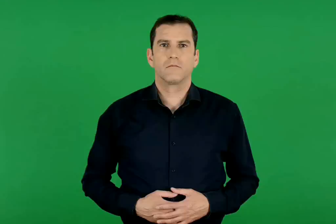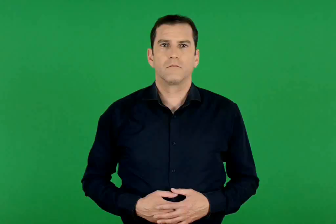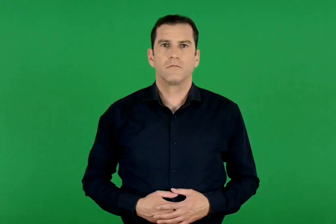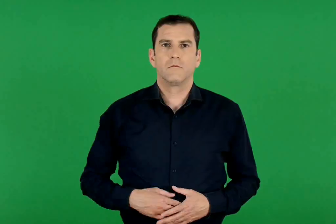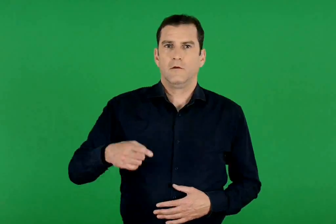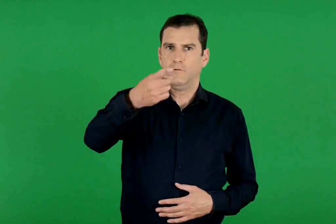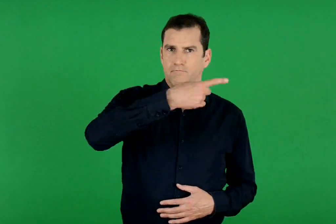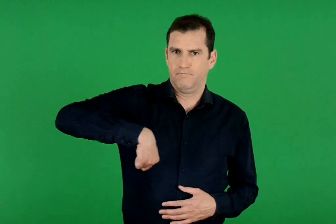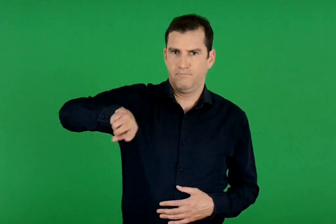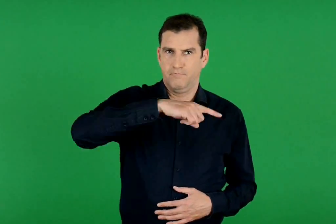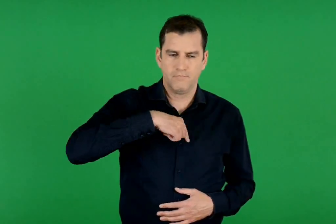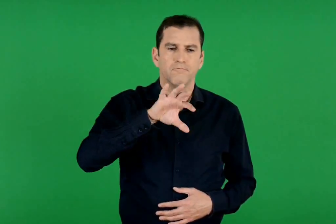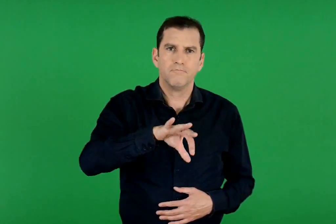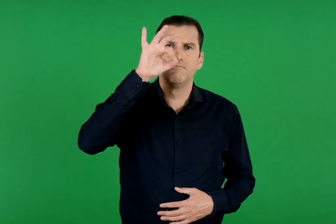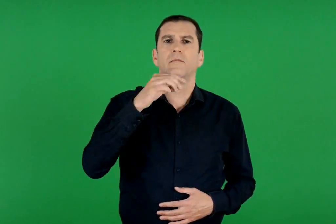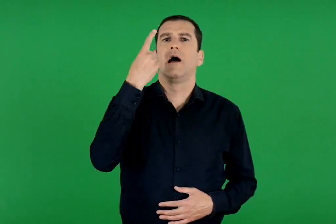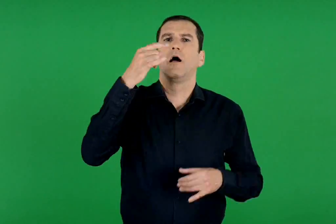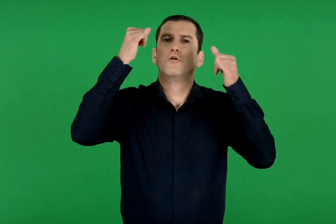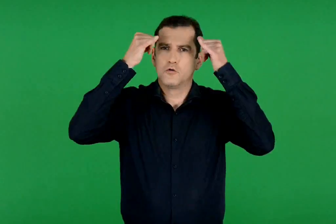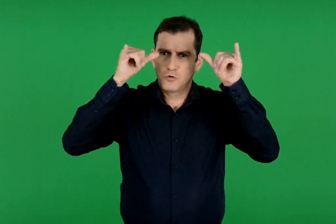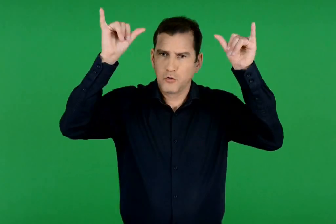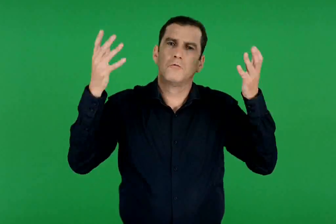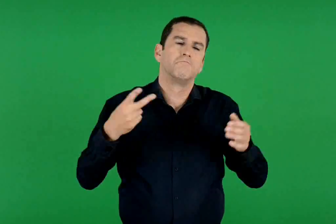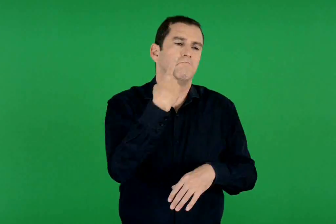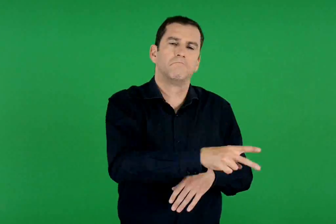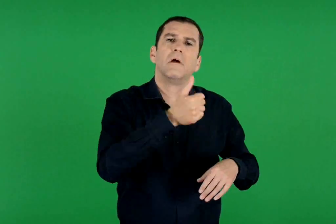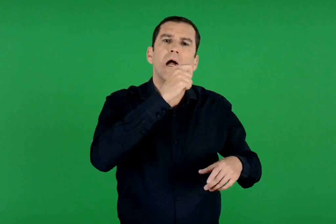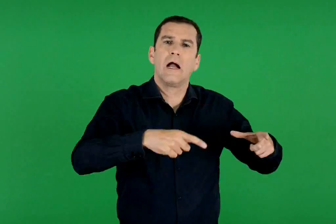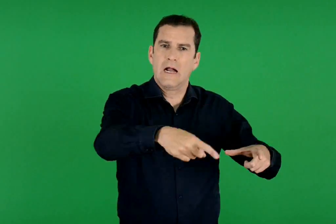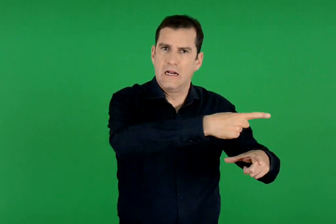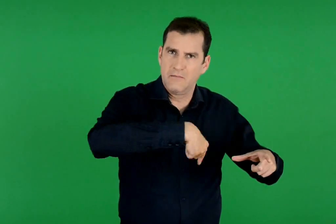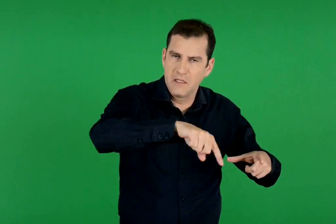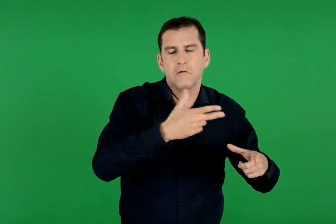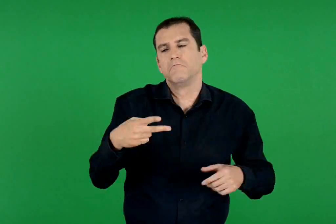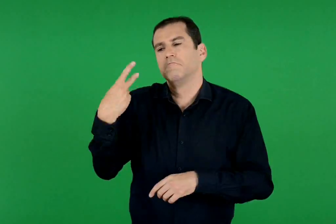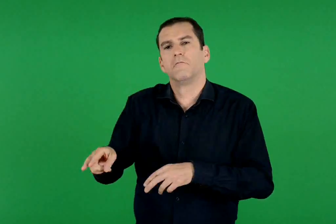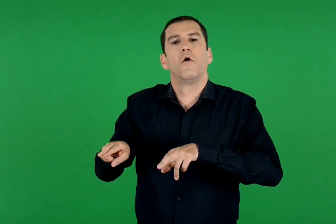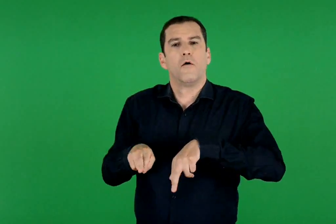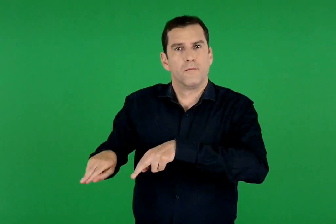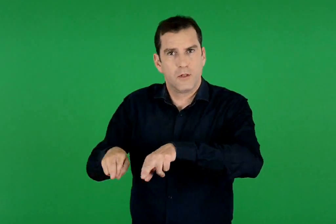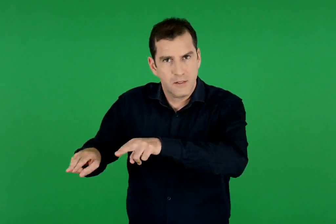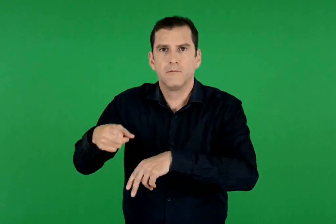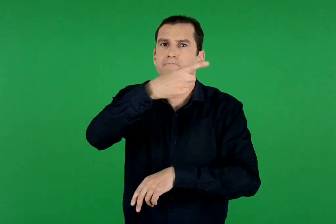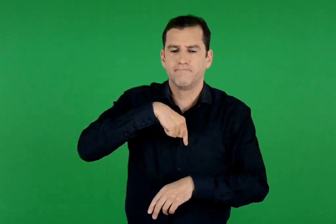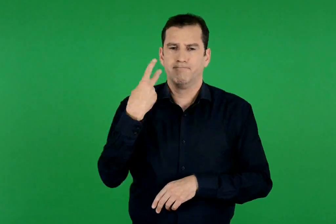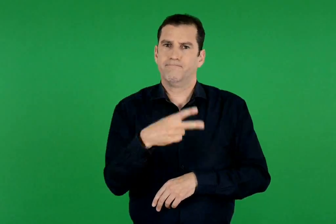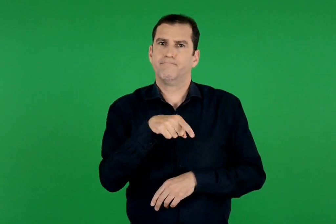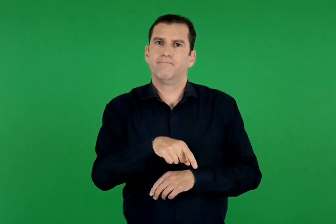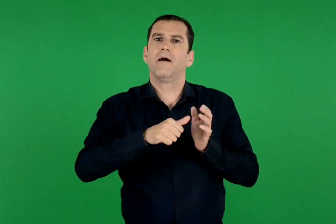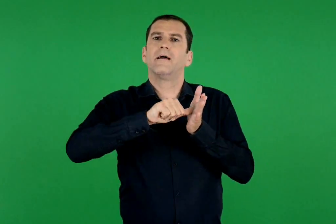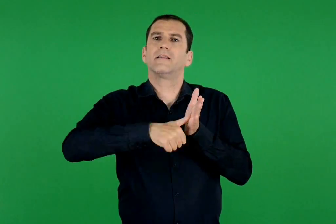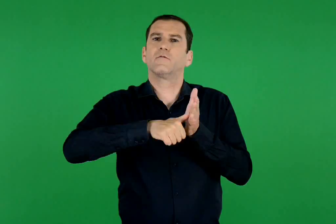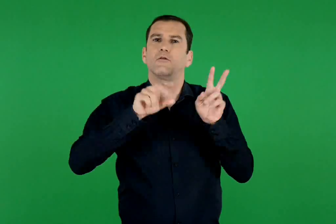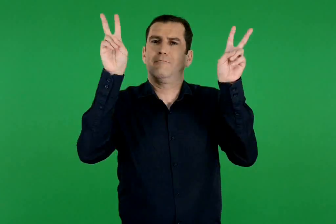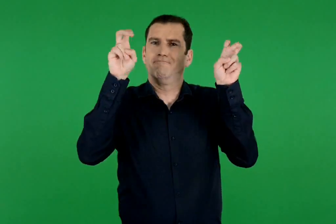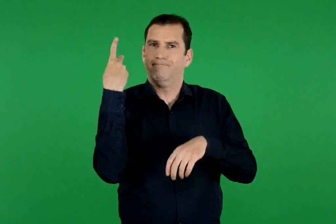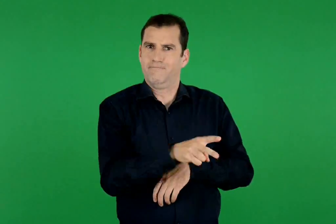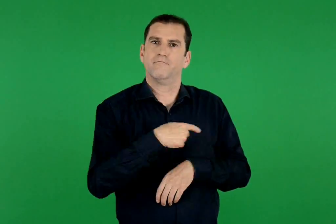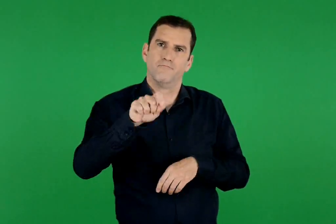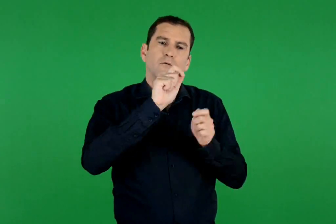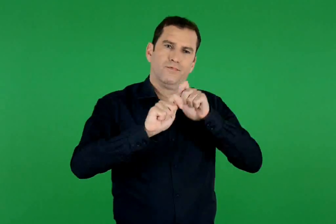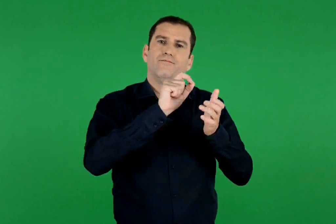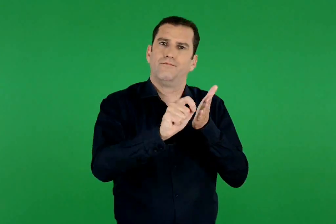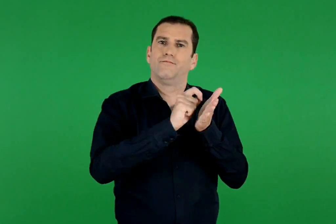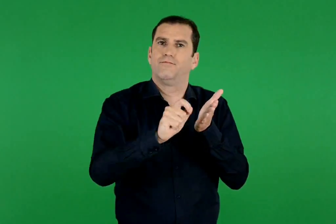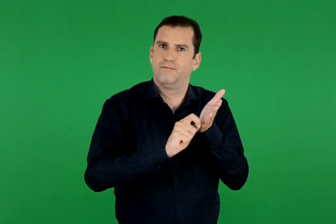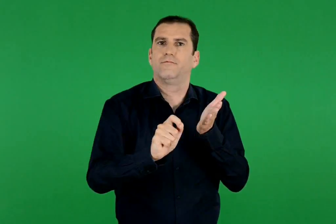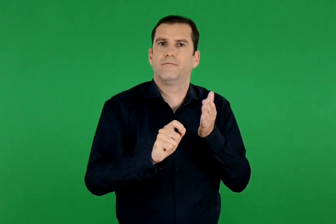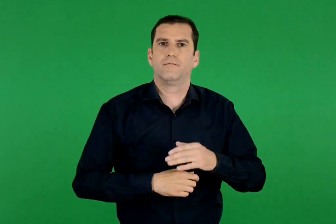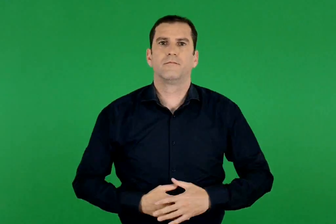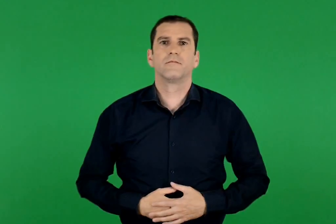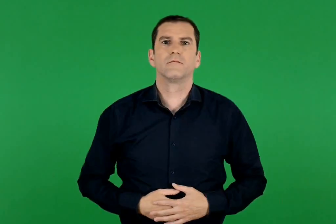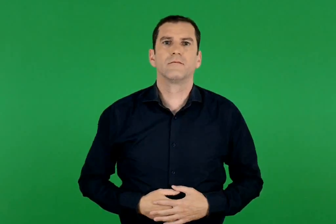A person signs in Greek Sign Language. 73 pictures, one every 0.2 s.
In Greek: επιλέγουμε ένα ζώο της λίμνης ή του ποταμού και φτιάχνουμε την ταυτότητά του:
